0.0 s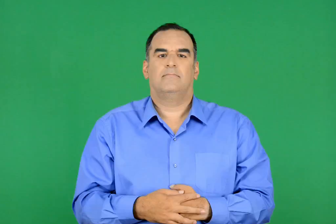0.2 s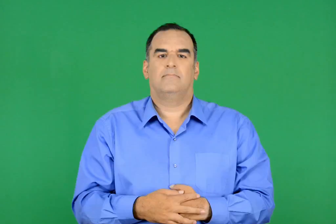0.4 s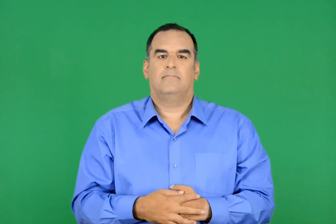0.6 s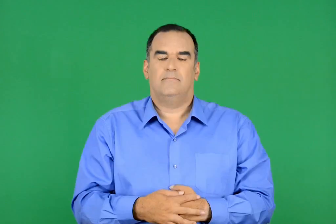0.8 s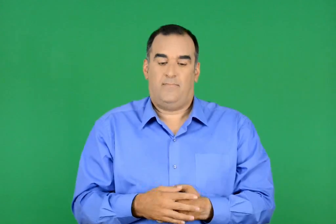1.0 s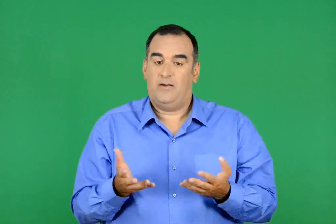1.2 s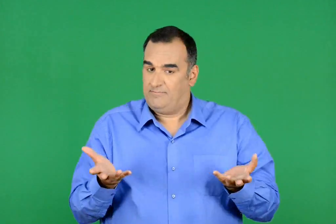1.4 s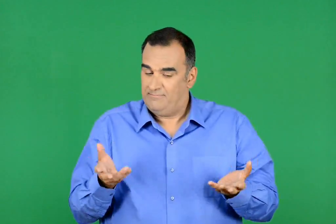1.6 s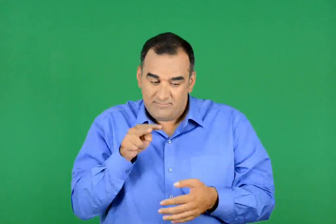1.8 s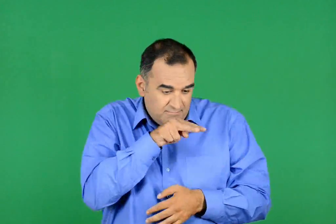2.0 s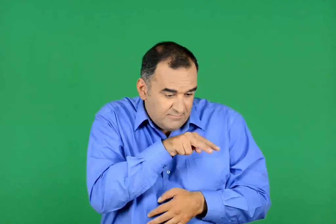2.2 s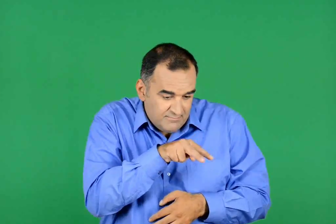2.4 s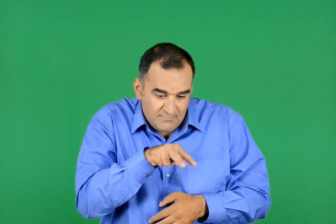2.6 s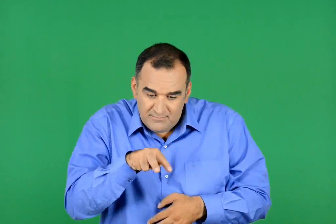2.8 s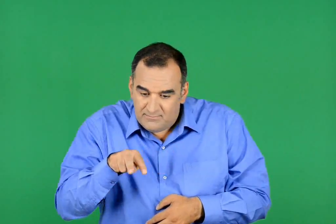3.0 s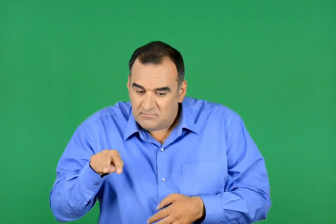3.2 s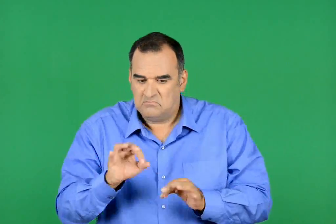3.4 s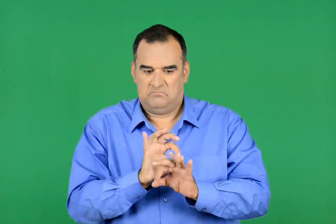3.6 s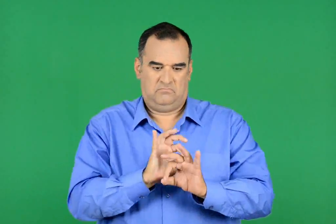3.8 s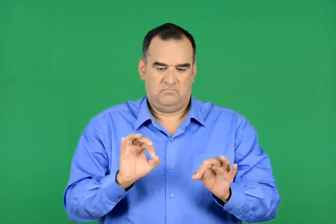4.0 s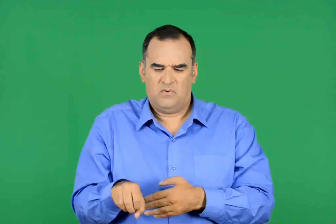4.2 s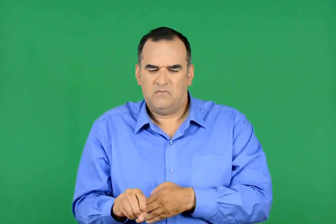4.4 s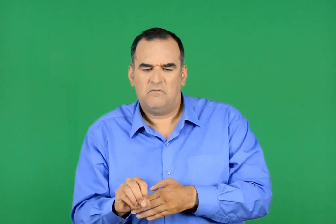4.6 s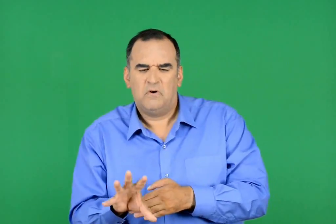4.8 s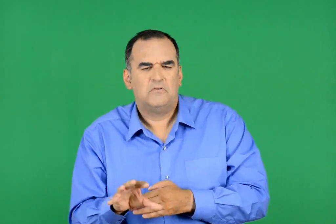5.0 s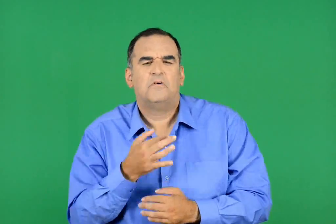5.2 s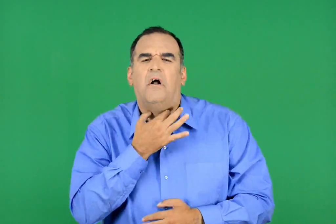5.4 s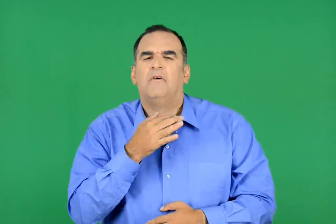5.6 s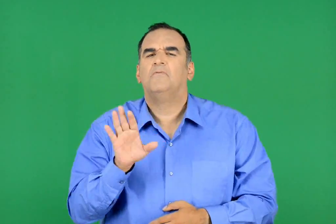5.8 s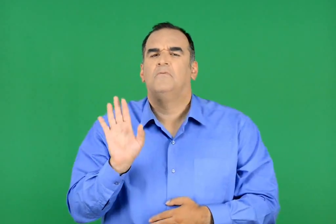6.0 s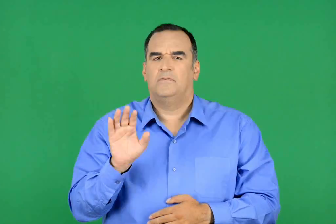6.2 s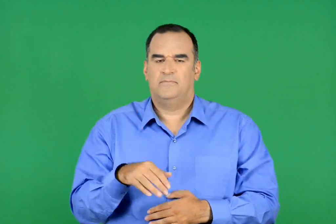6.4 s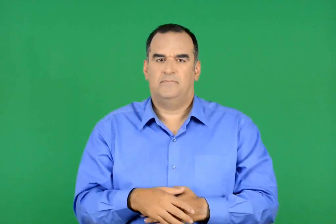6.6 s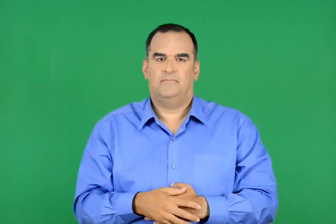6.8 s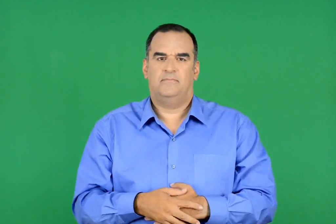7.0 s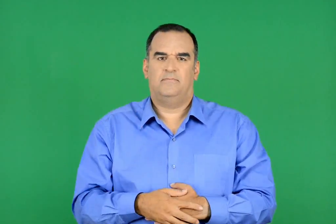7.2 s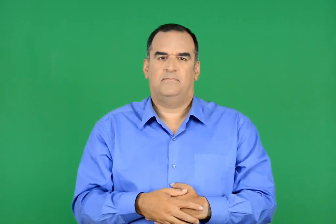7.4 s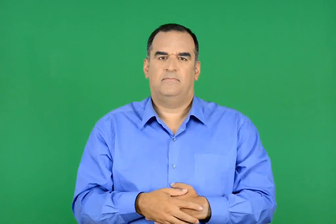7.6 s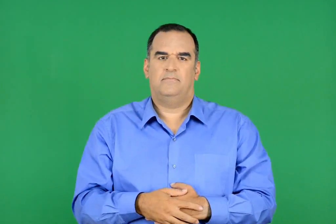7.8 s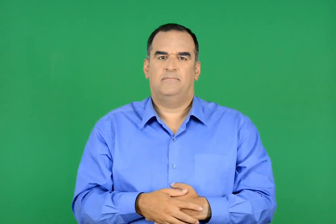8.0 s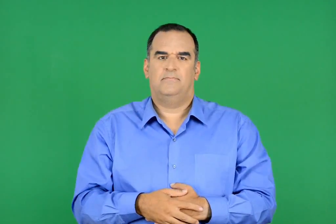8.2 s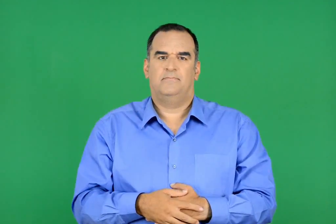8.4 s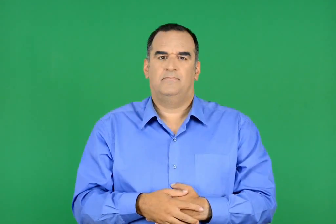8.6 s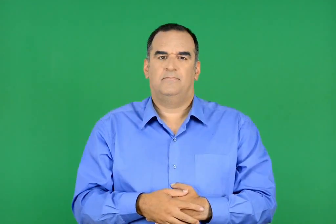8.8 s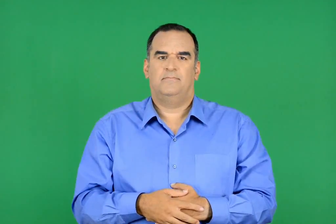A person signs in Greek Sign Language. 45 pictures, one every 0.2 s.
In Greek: ωστόσο , βλέπαμε αρκετά και δεν ήταν ανάγκη να βάλουμε σε ενέργεια τις ηλεκτρικές µας λυχνίες
